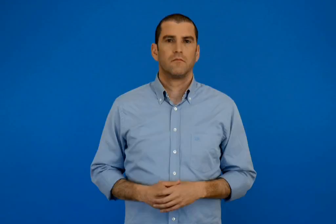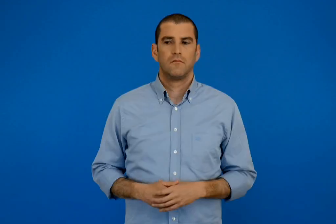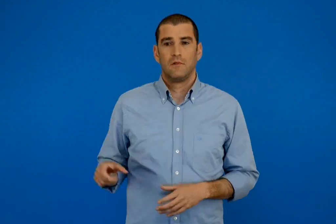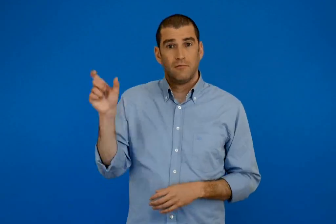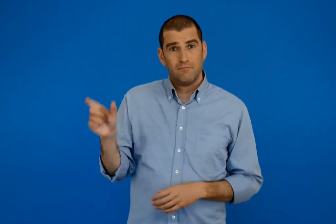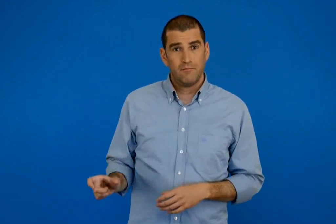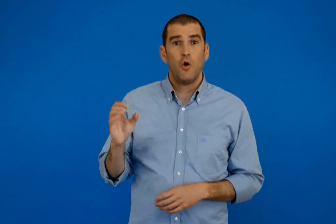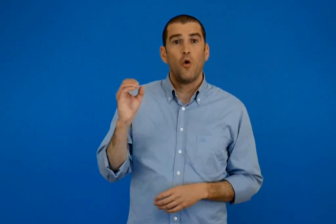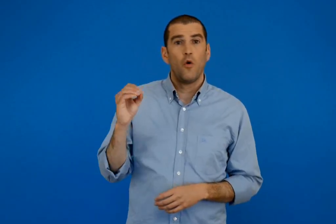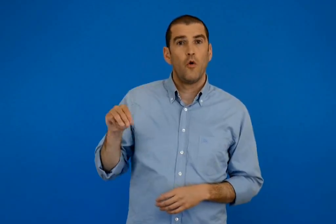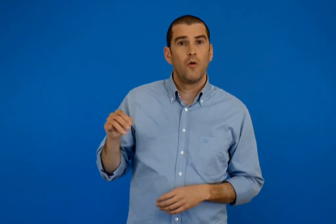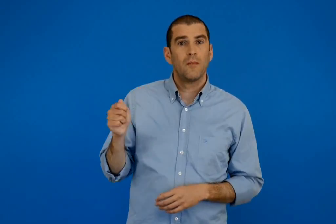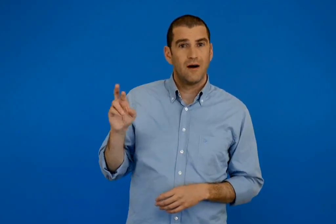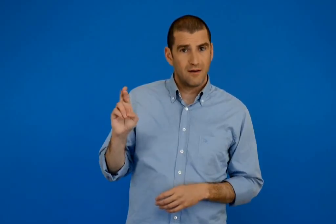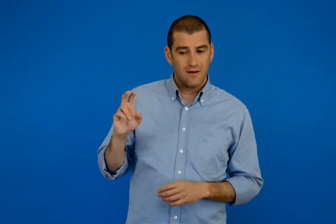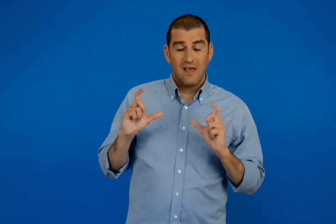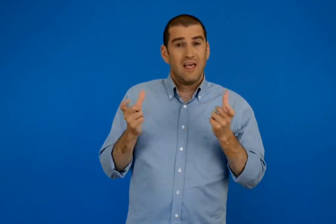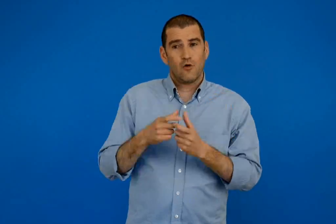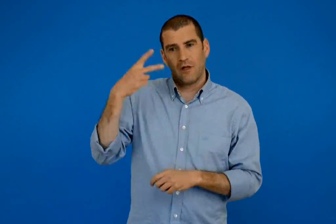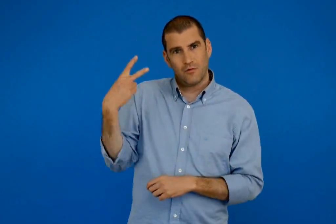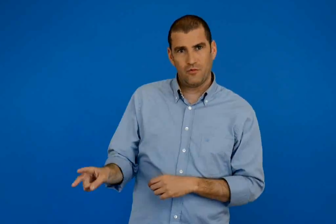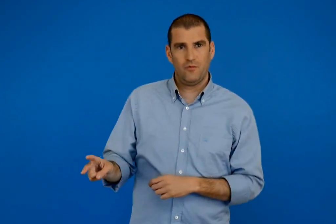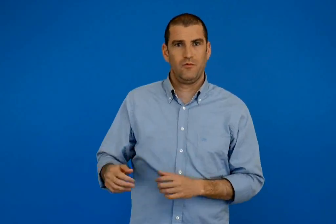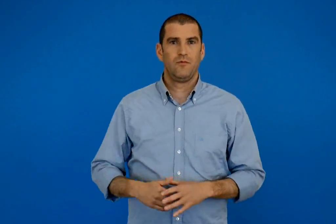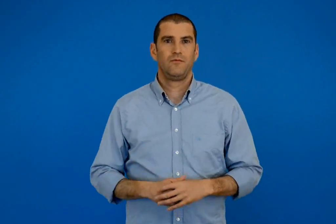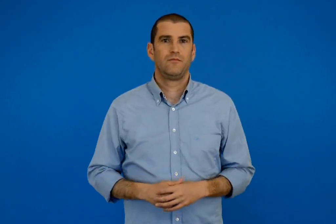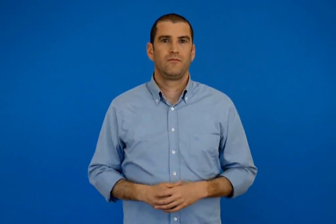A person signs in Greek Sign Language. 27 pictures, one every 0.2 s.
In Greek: η οικογένεια του ομαρ
